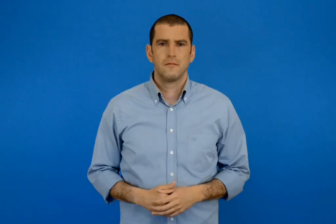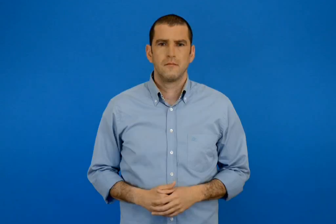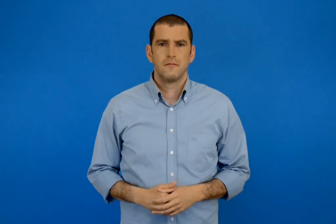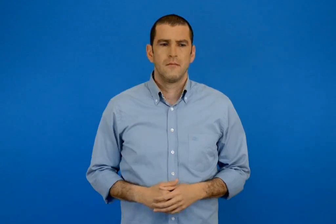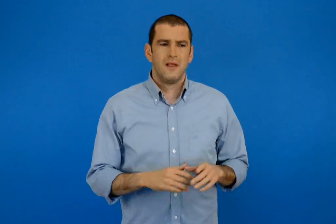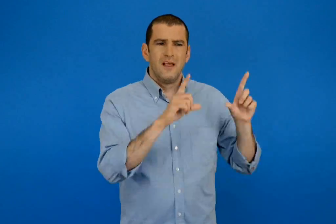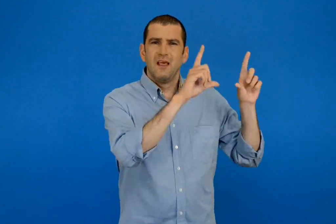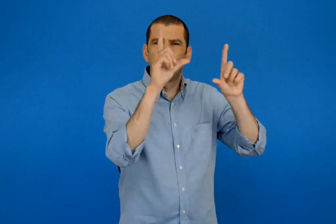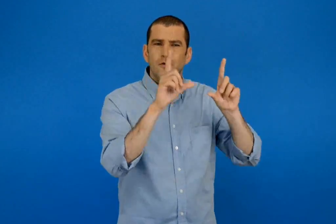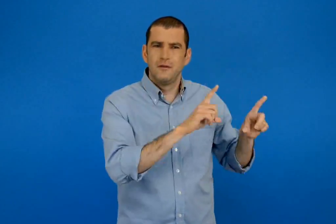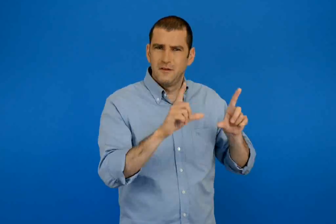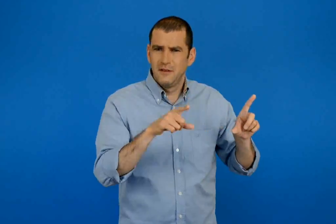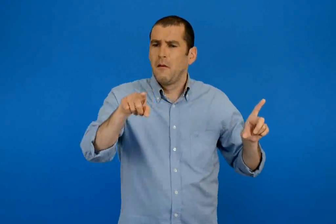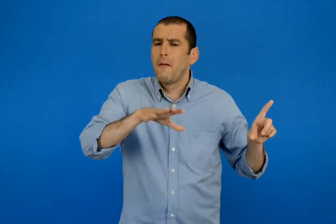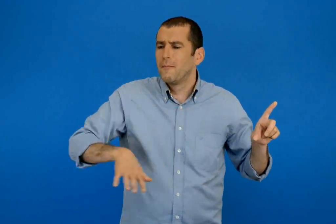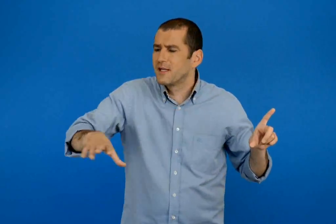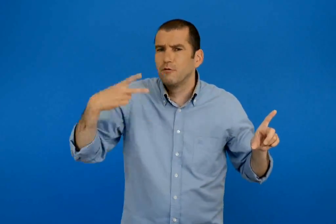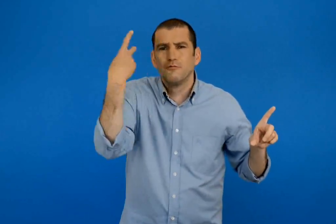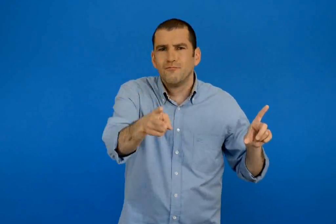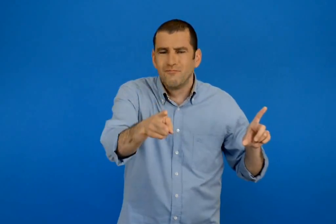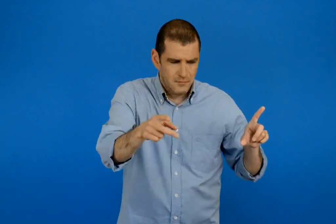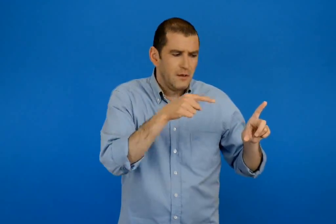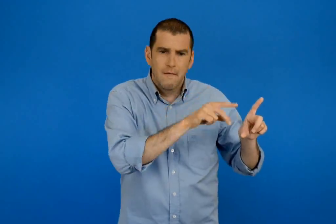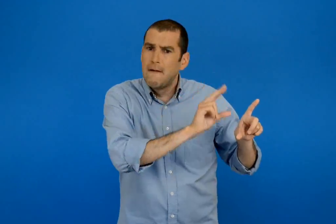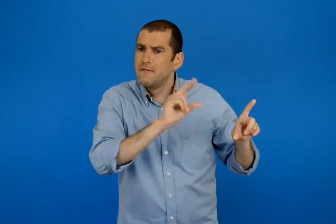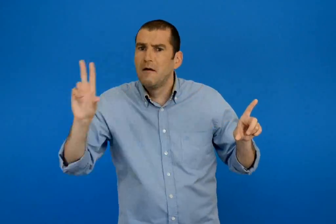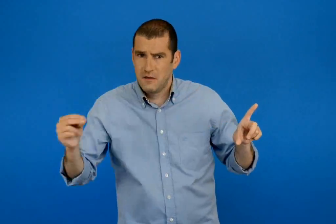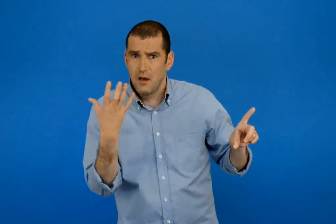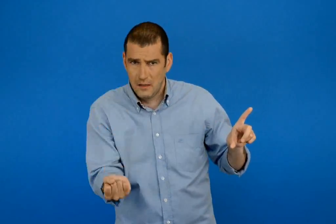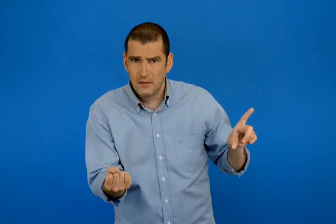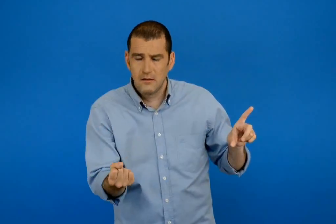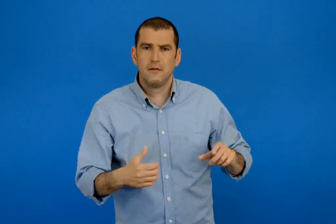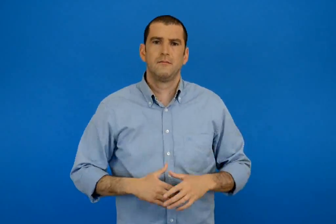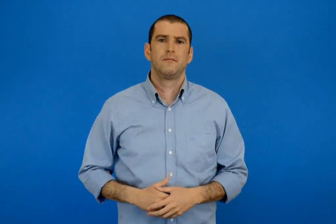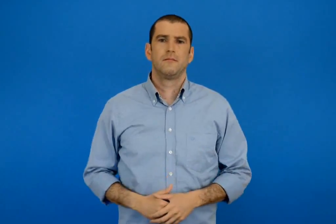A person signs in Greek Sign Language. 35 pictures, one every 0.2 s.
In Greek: υπάρχουν στην περιοχή σου χώροι με αντικείμενα σαν κι αυτούς που δείχνουν οι εικόνες ;
